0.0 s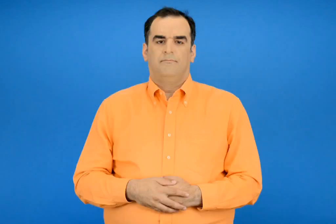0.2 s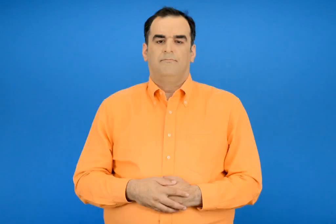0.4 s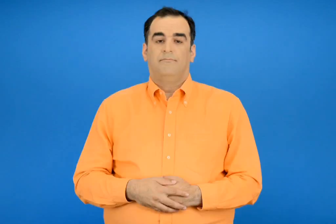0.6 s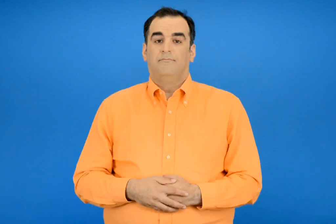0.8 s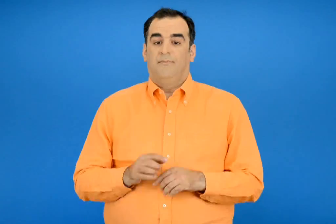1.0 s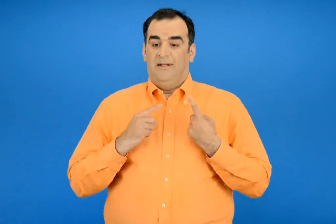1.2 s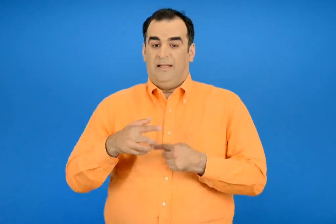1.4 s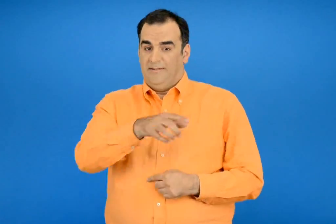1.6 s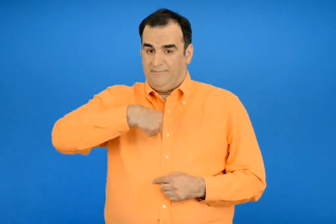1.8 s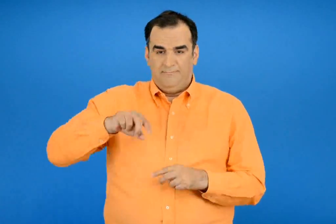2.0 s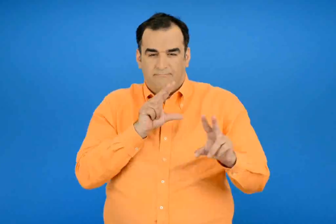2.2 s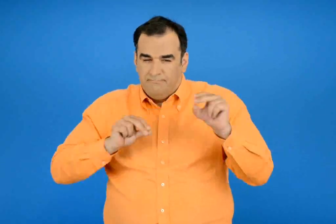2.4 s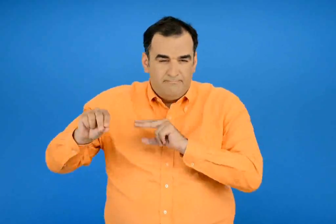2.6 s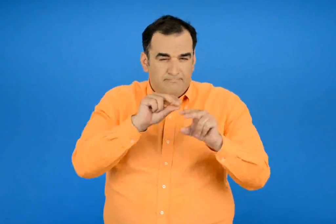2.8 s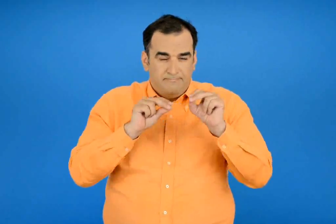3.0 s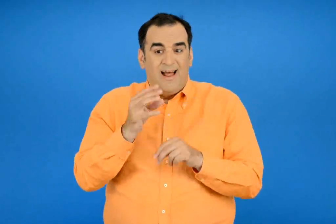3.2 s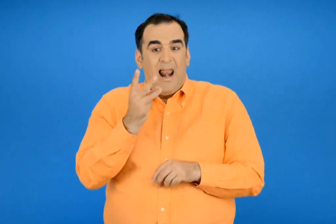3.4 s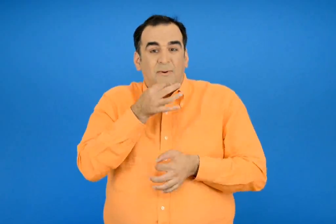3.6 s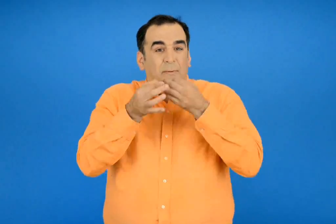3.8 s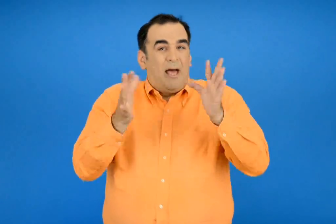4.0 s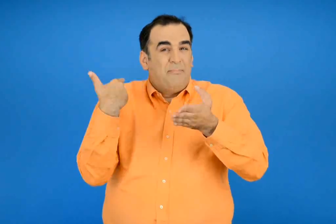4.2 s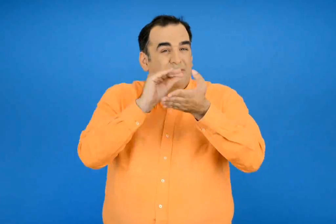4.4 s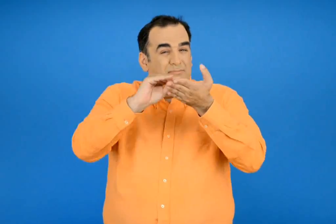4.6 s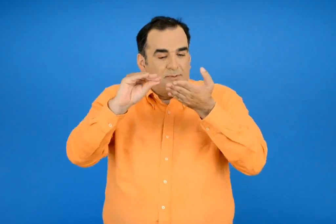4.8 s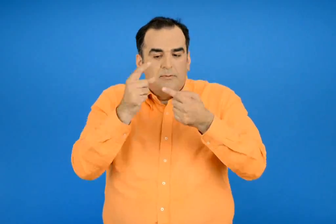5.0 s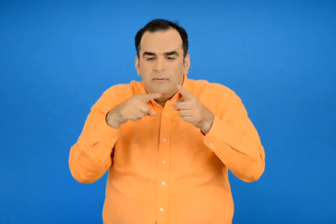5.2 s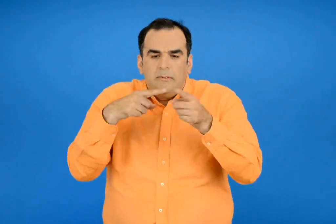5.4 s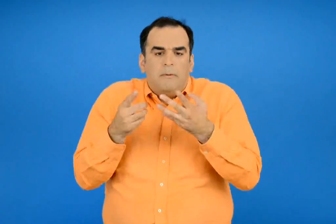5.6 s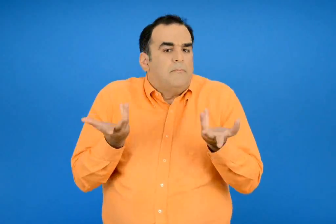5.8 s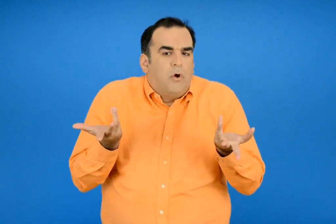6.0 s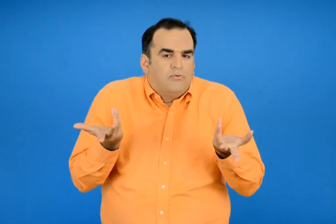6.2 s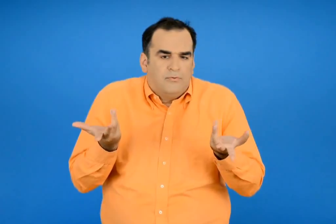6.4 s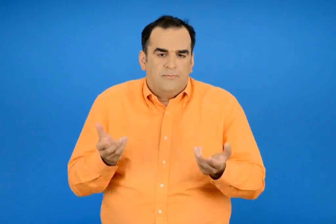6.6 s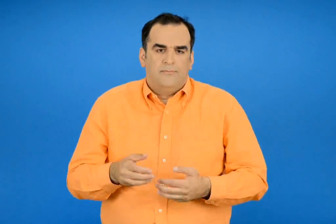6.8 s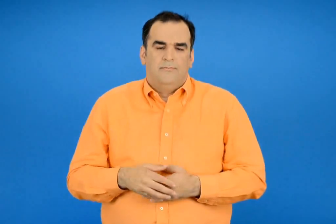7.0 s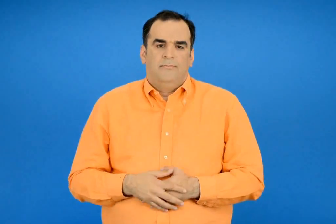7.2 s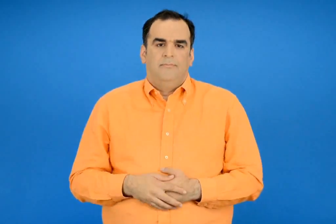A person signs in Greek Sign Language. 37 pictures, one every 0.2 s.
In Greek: συζητάμε στην τάξη ποσό διαφέρουν οι παραπάνω αριθμοί κάθε φορά μεταξύ τους
